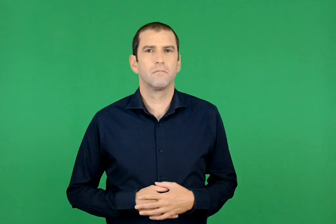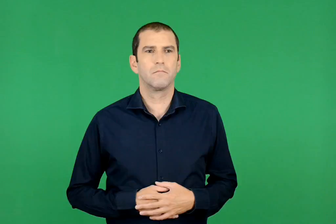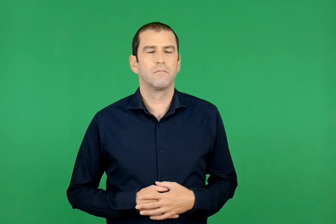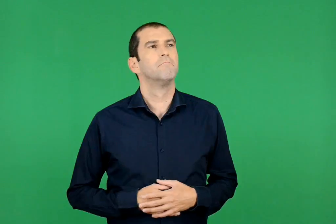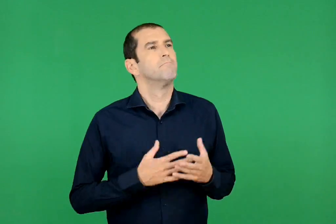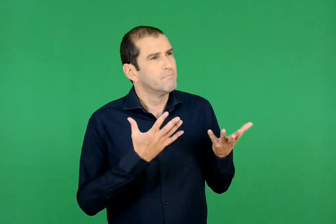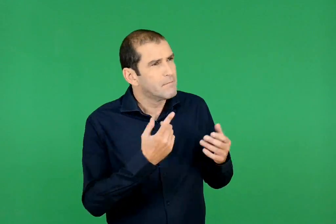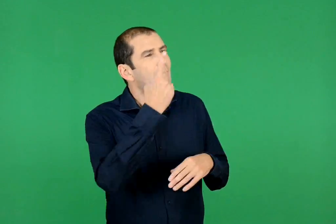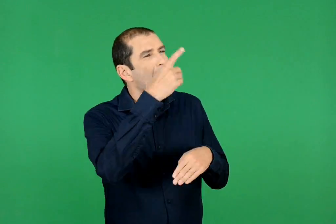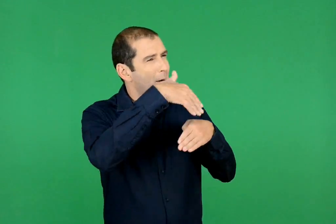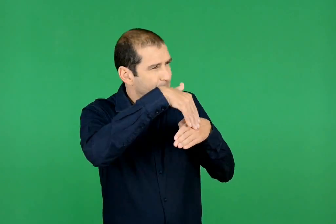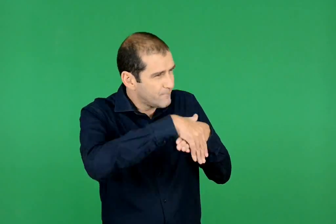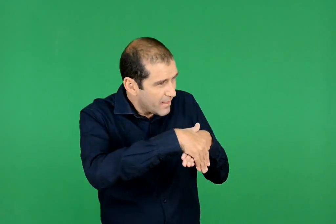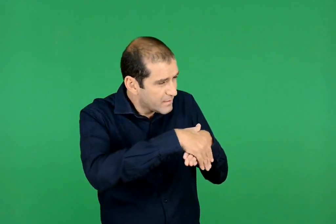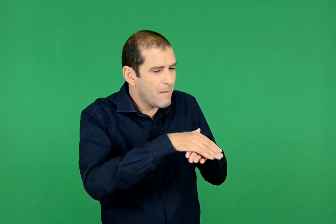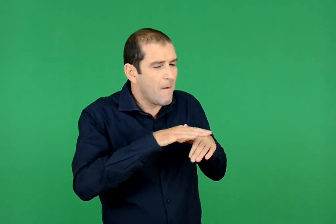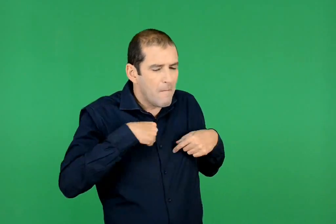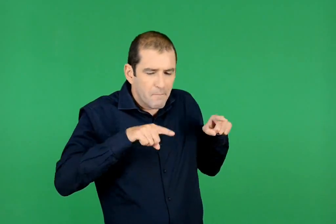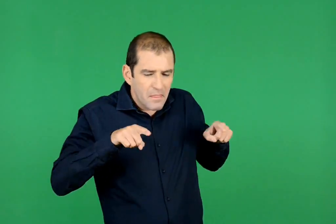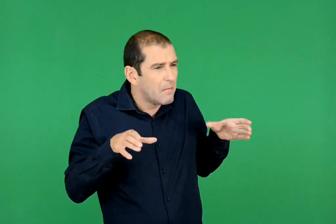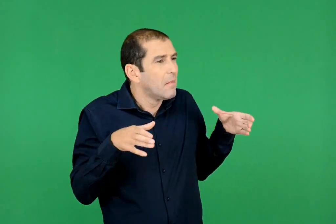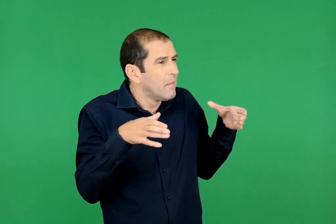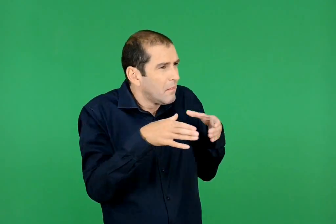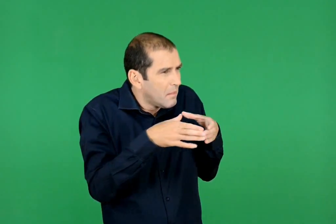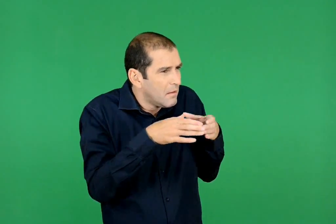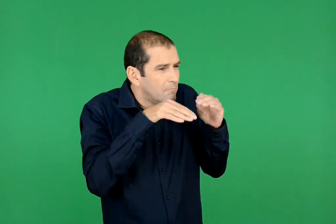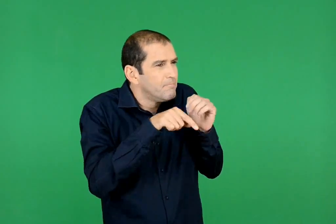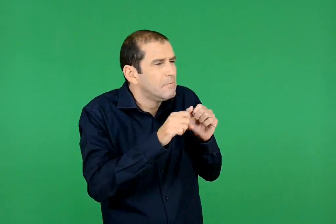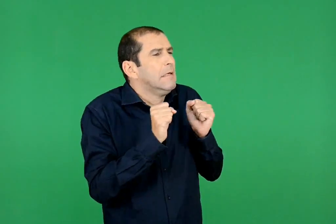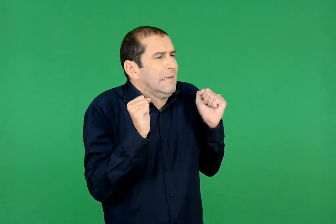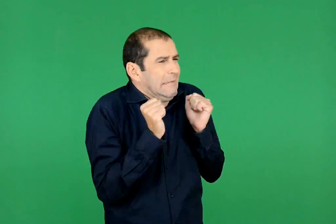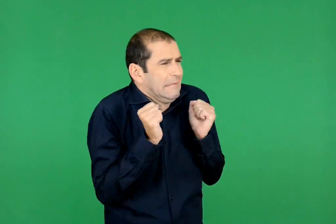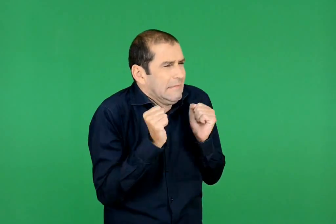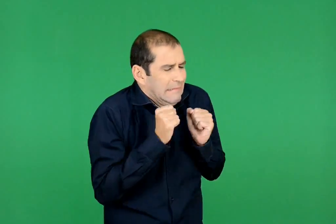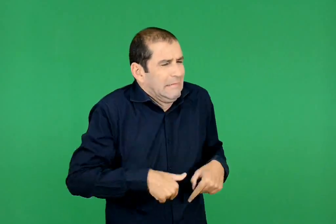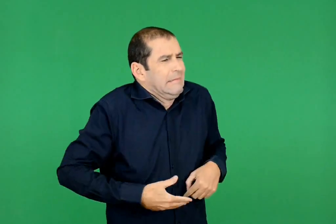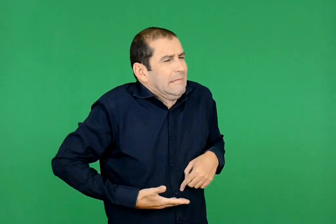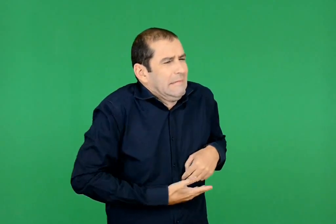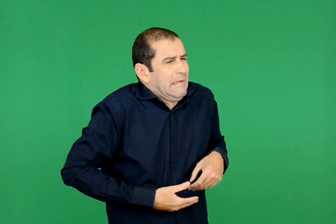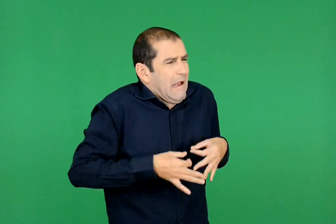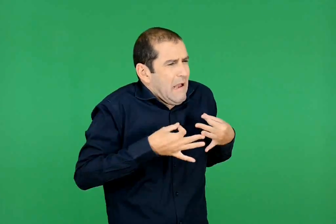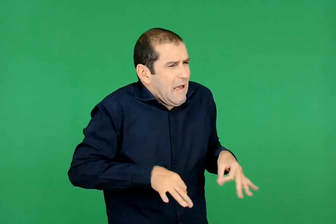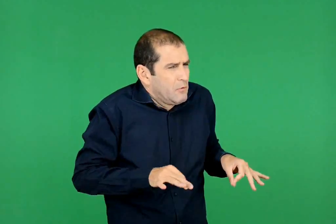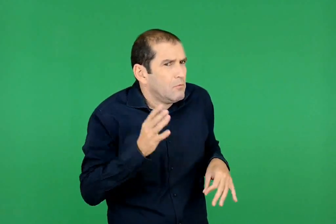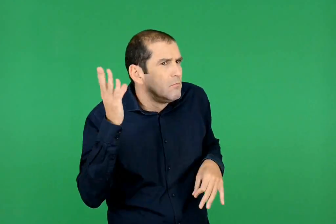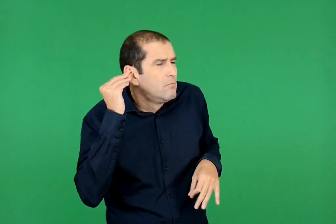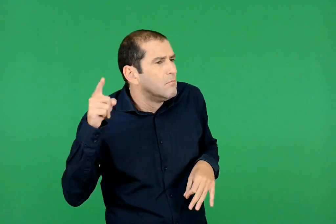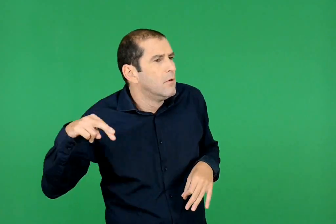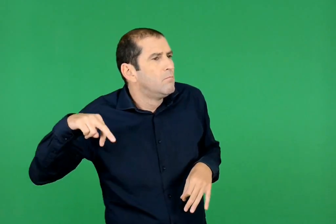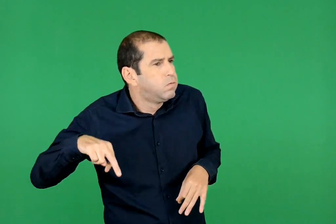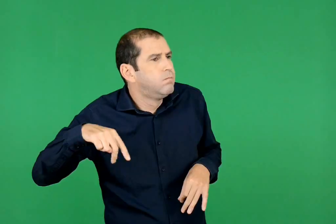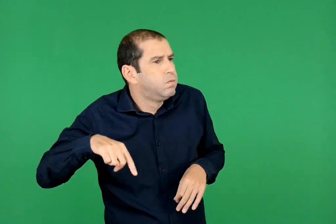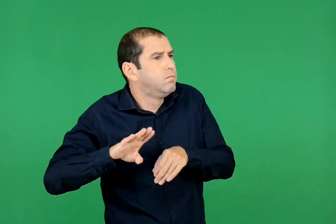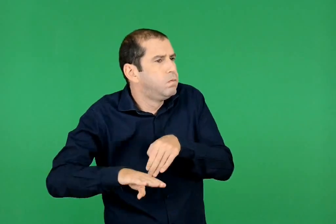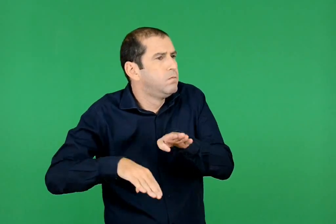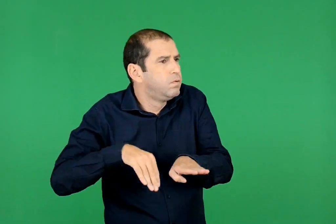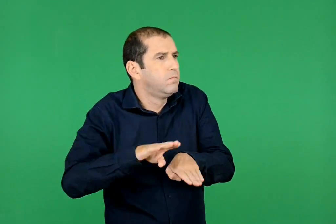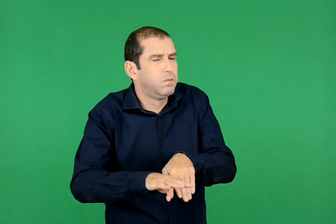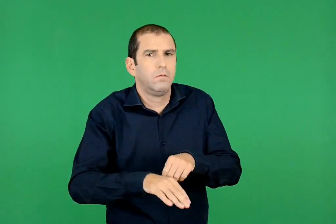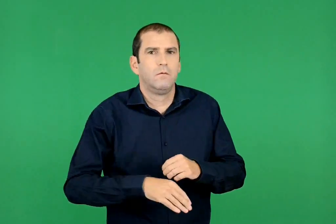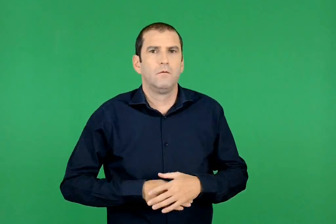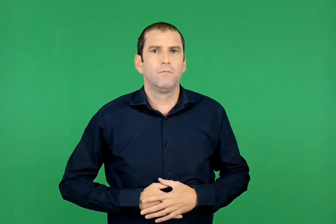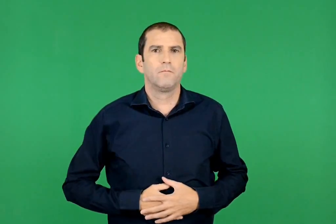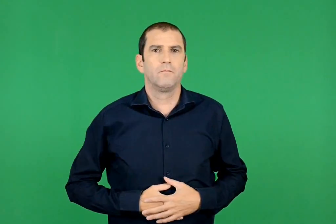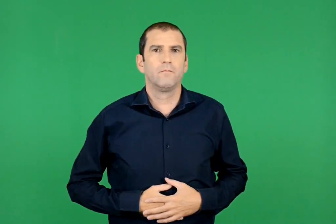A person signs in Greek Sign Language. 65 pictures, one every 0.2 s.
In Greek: ένα βράδυ το λοιπόν , που ήμαστε κάμποσα παιδιά χωμένα μέσε αυτού , με το στομάχι αδειανό και τουρτουρίζαμε , ακούσαμε περπατησιές
